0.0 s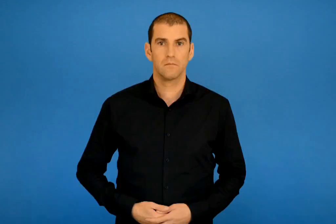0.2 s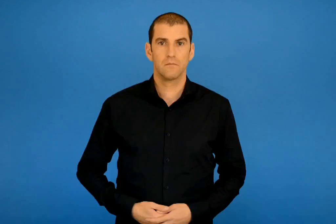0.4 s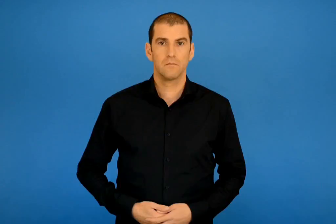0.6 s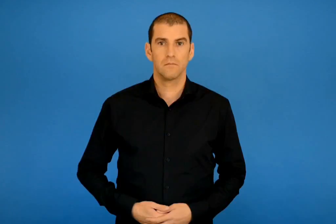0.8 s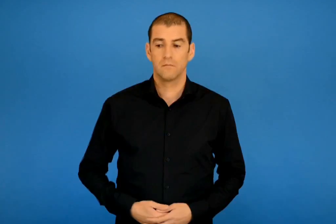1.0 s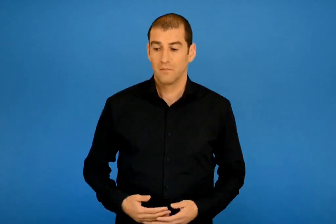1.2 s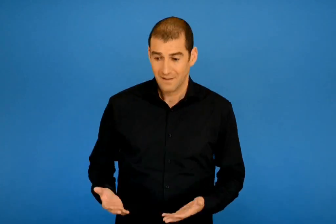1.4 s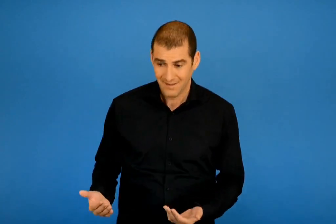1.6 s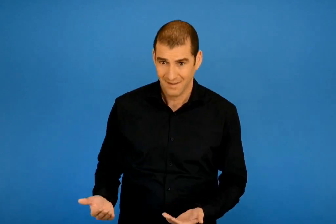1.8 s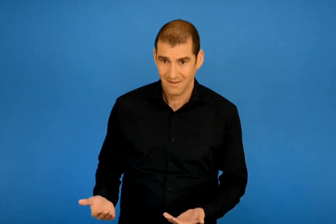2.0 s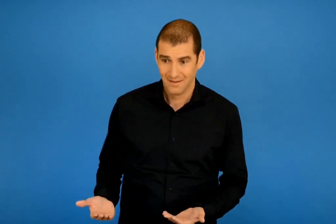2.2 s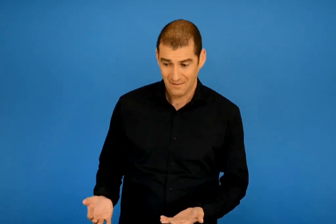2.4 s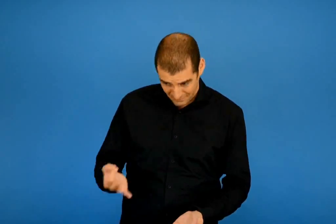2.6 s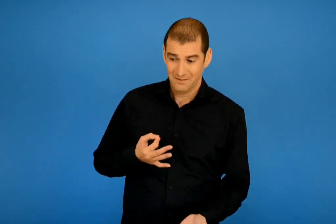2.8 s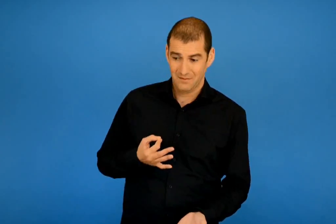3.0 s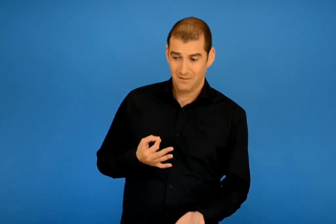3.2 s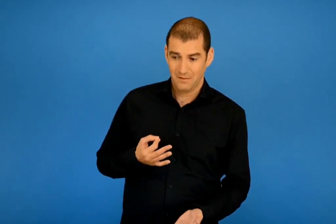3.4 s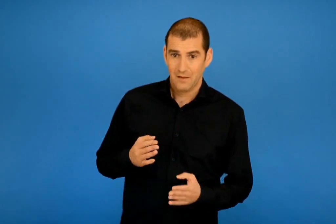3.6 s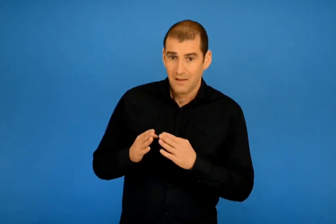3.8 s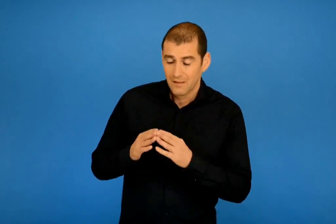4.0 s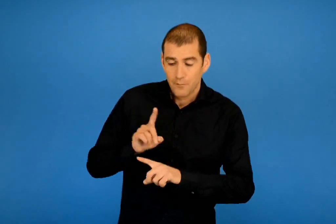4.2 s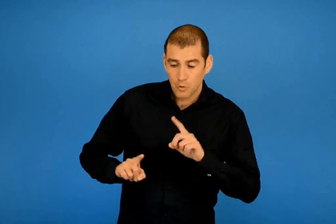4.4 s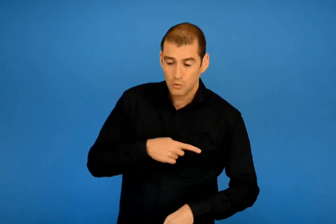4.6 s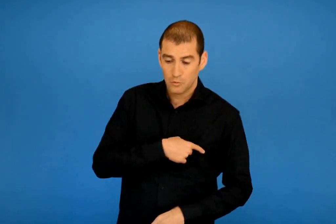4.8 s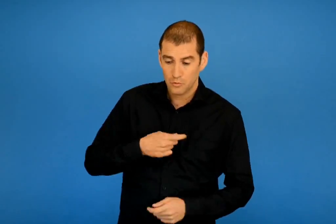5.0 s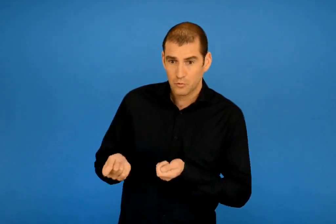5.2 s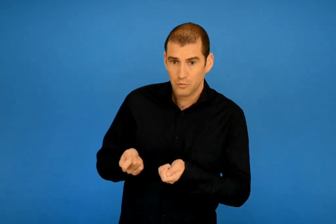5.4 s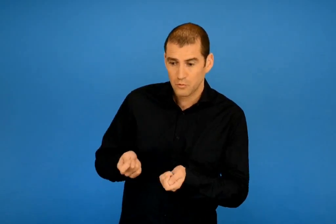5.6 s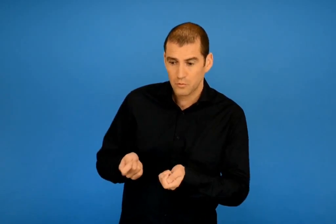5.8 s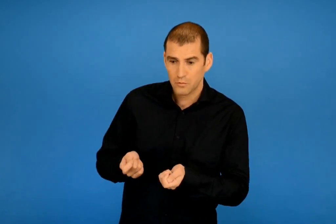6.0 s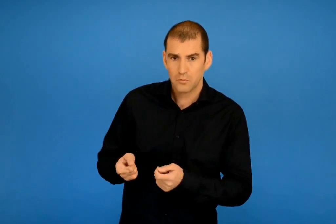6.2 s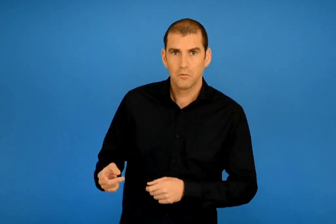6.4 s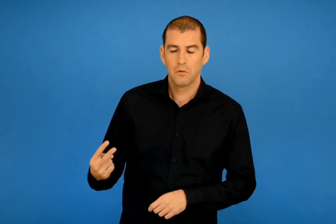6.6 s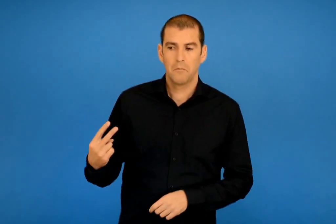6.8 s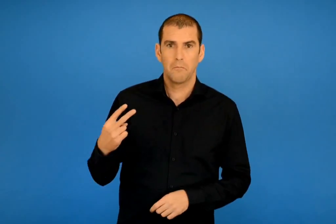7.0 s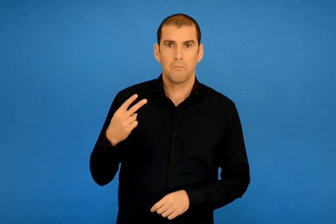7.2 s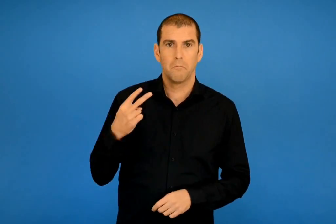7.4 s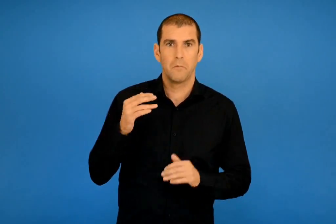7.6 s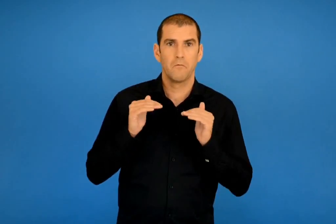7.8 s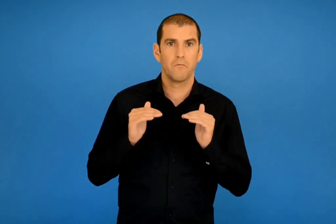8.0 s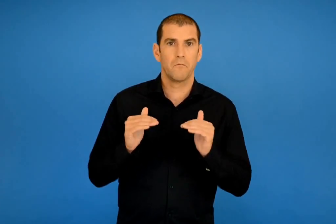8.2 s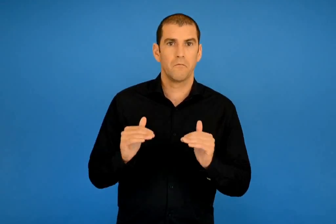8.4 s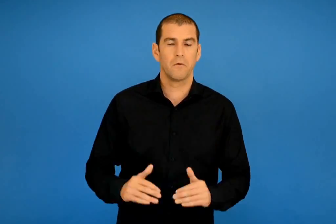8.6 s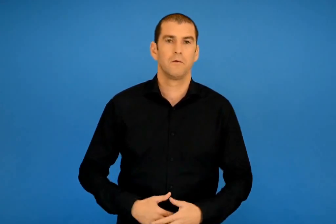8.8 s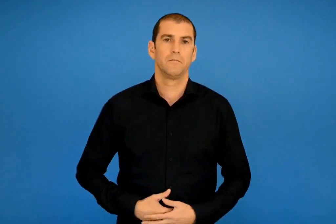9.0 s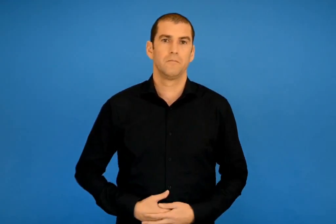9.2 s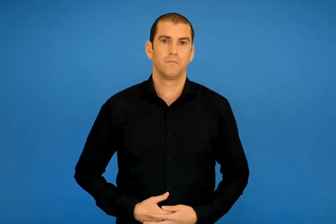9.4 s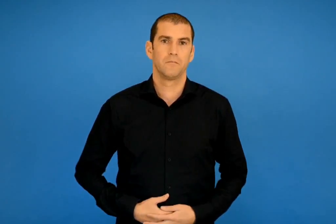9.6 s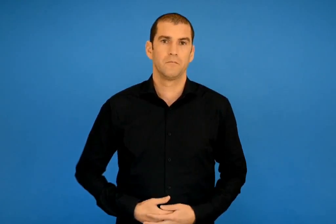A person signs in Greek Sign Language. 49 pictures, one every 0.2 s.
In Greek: λοιπόν ; θα μου πεις ; πες μου ποιος είναι ο αρχηγός ; με ξανακοιτάζει με αμηχανία
